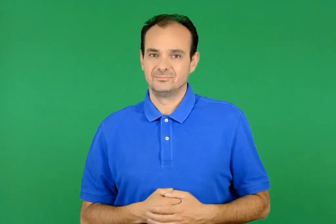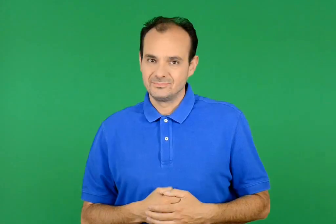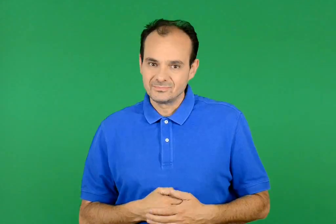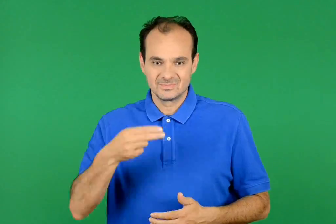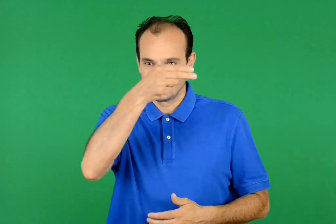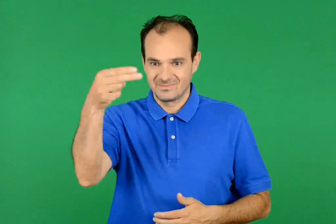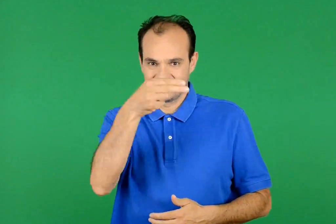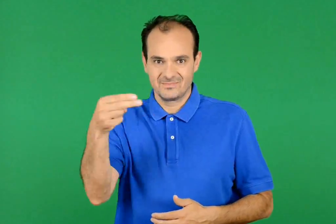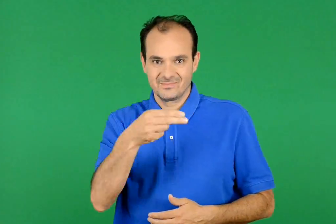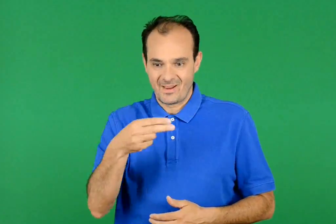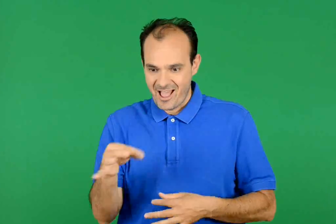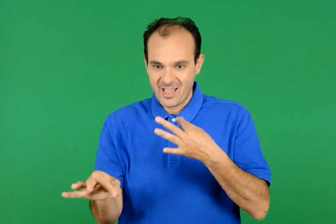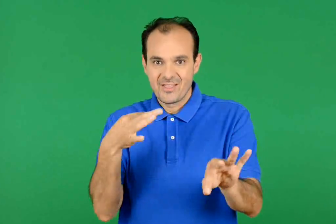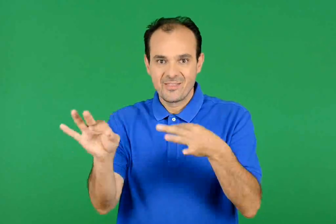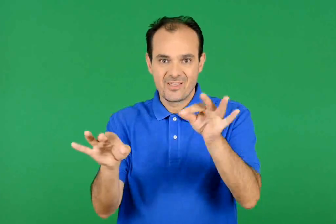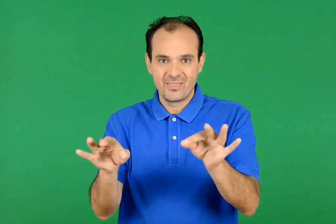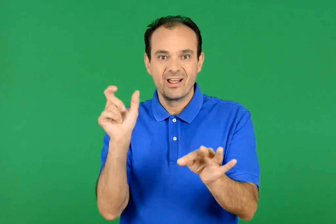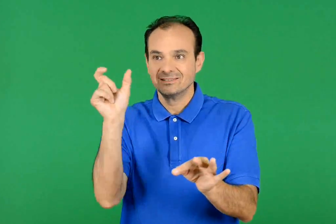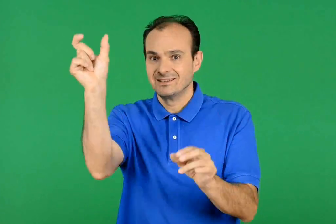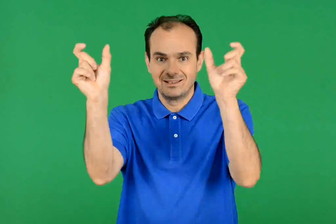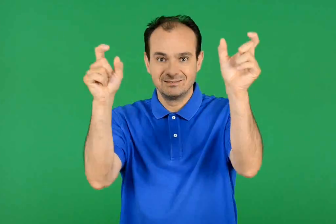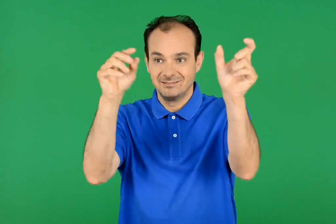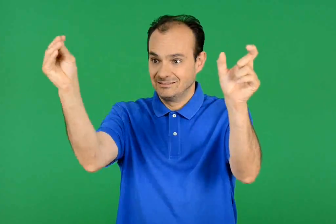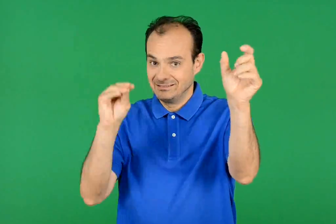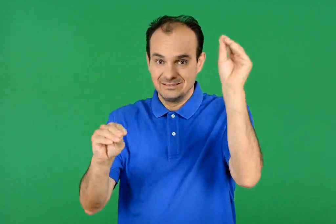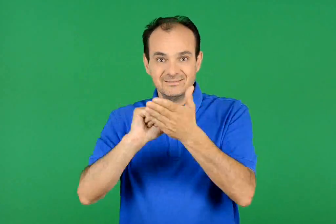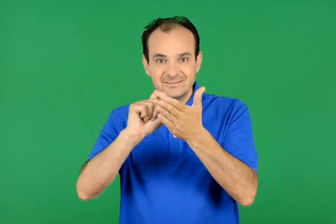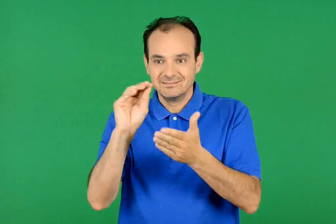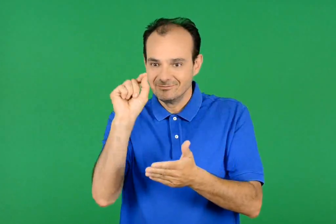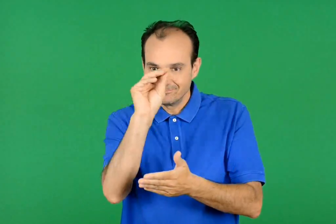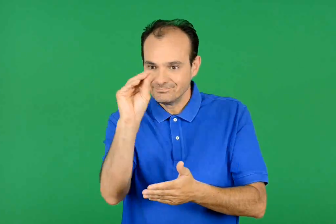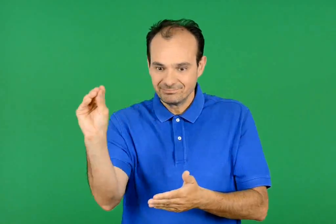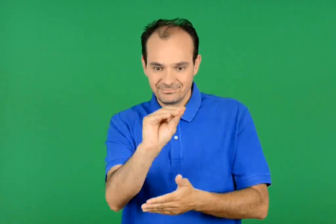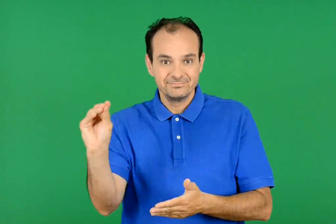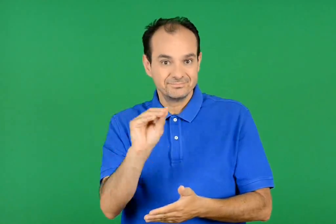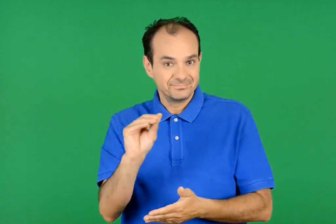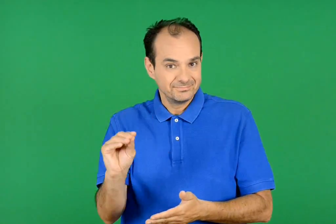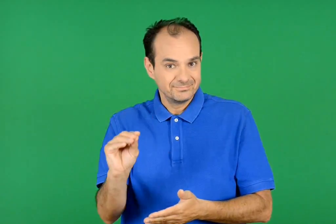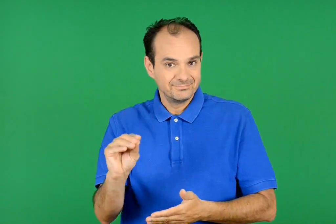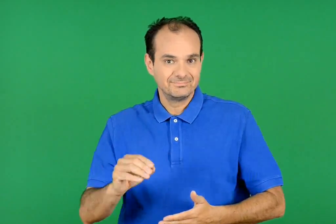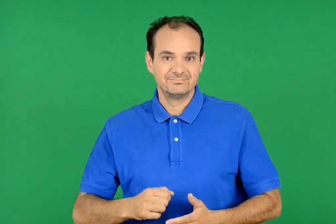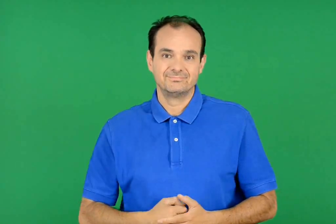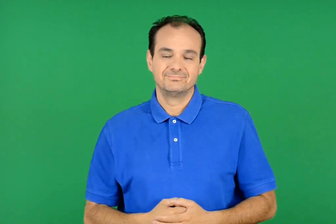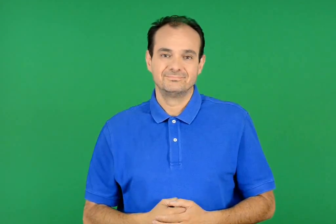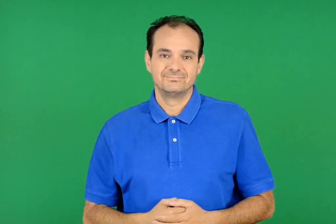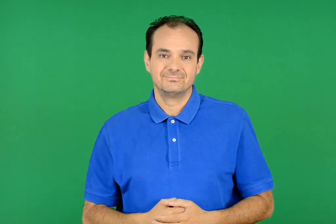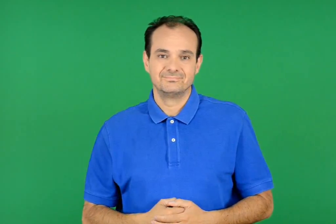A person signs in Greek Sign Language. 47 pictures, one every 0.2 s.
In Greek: συμπλήρωσε τις φράσεις χρησιμοποιώντας και τις παραπάνω λέξεις
